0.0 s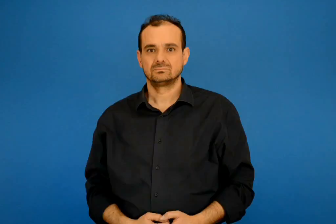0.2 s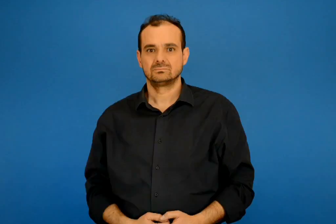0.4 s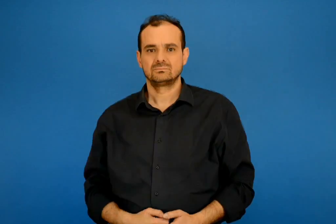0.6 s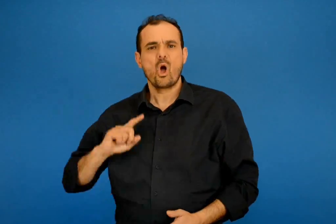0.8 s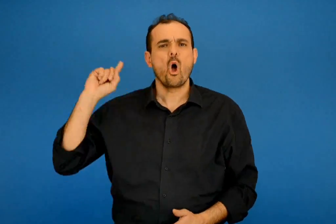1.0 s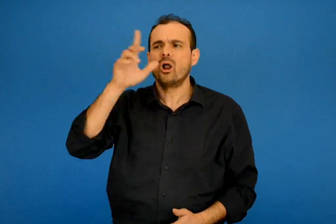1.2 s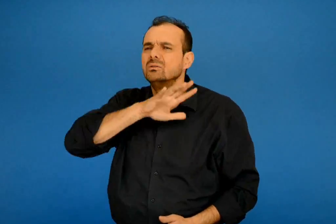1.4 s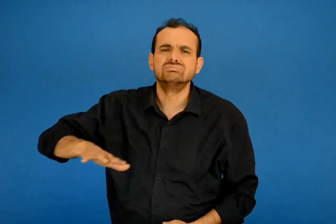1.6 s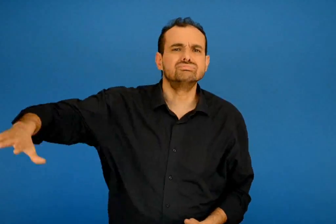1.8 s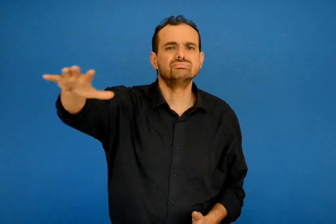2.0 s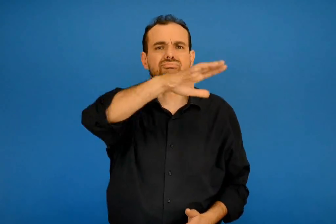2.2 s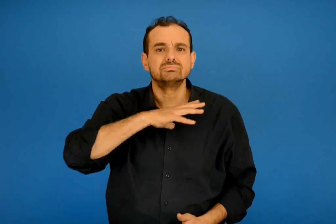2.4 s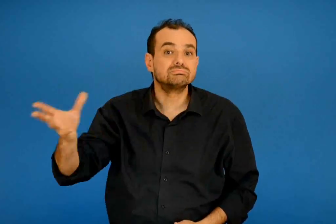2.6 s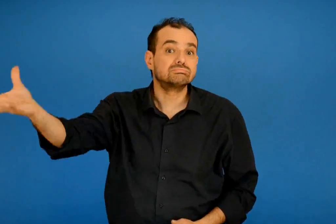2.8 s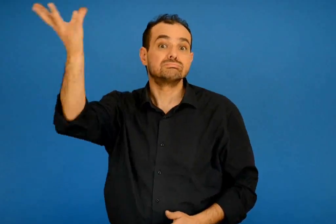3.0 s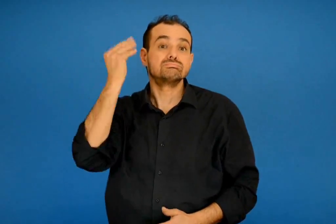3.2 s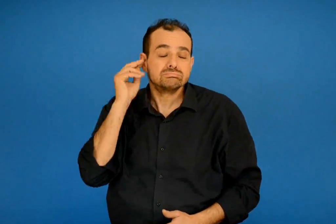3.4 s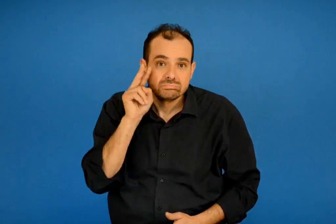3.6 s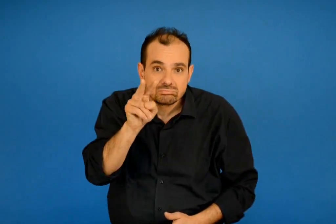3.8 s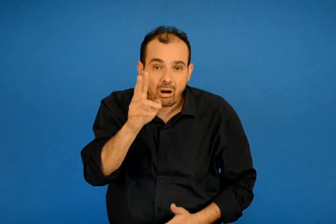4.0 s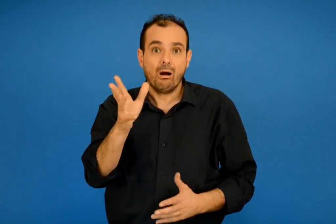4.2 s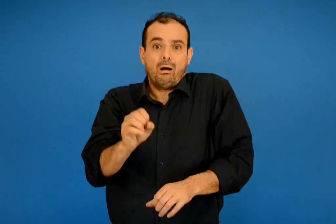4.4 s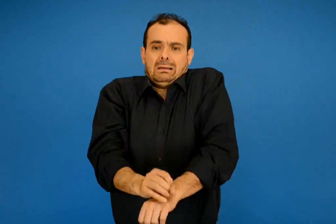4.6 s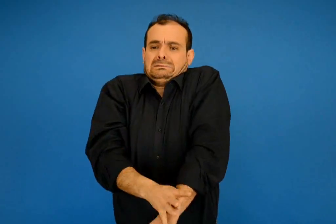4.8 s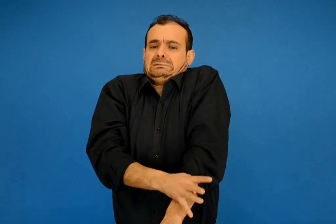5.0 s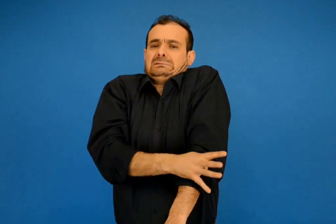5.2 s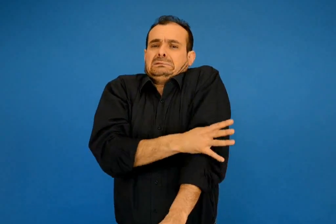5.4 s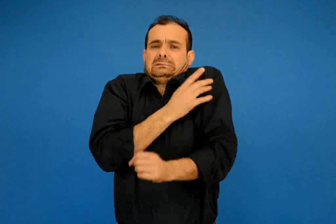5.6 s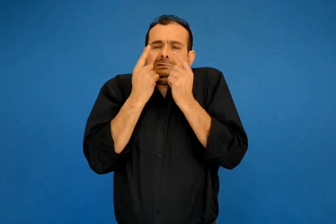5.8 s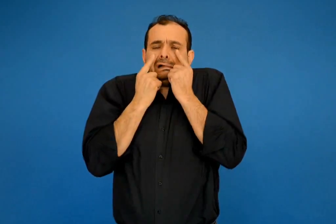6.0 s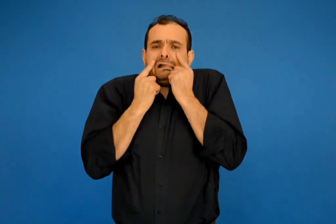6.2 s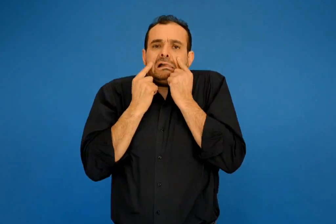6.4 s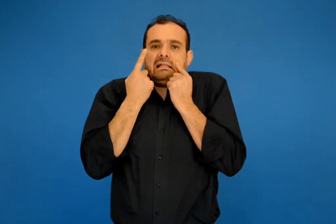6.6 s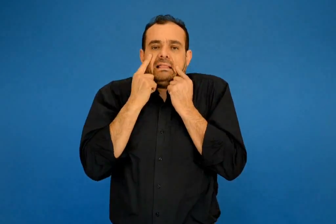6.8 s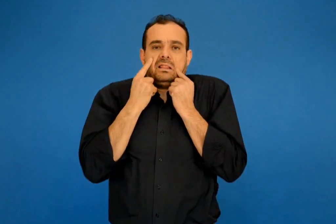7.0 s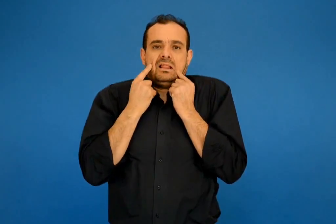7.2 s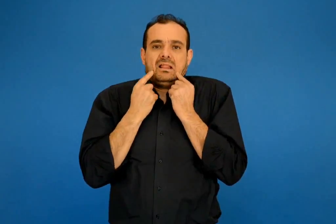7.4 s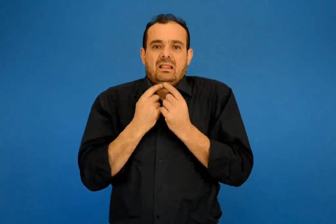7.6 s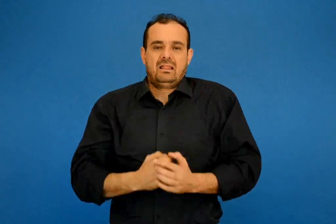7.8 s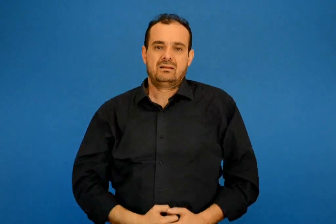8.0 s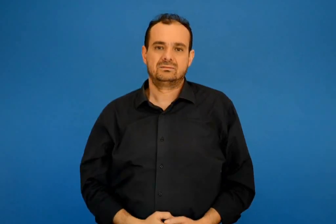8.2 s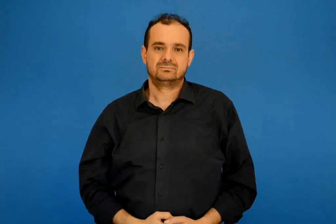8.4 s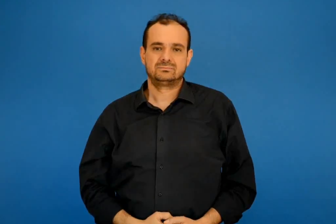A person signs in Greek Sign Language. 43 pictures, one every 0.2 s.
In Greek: ακούστηκε σε όλη τη γη όλοι ανατρίχιασαν και δάκρυσαν
